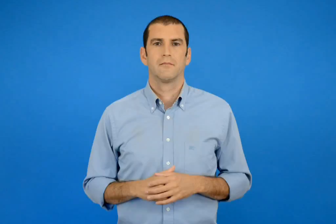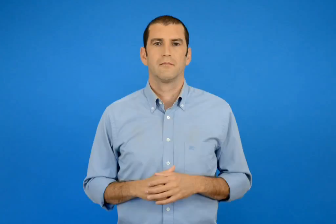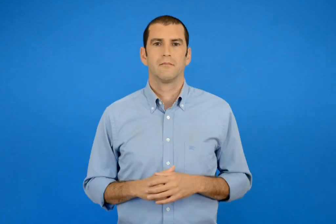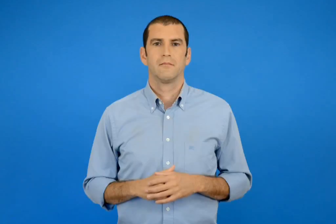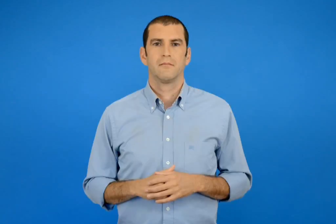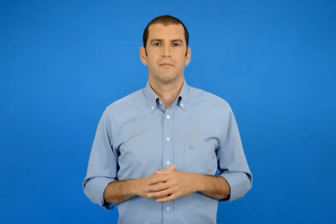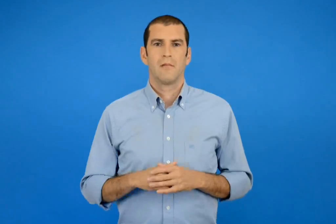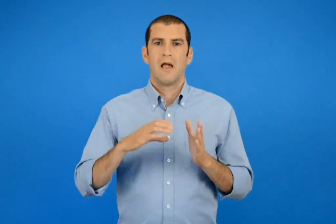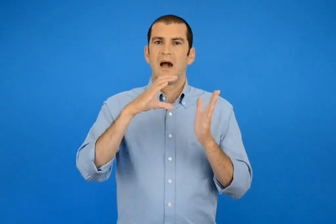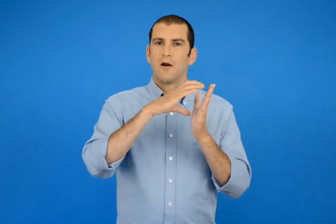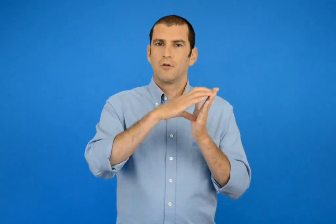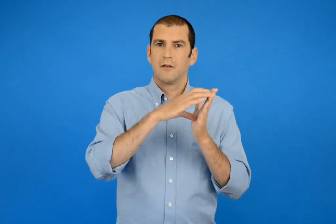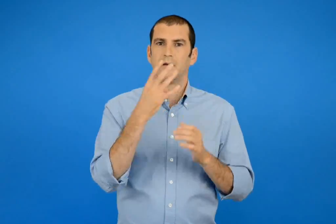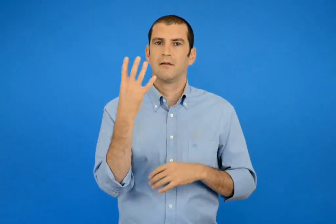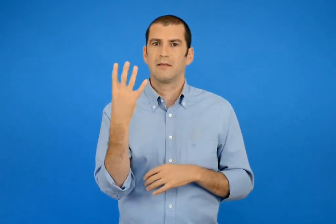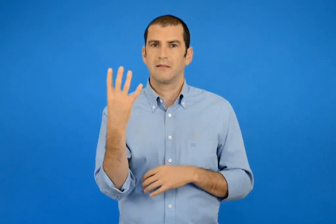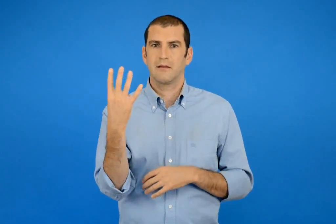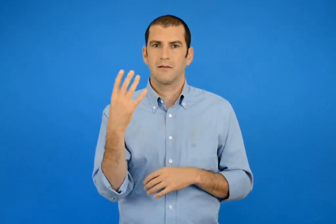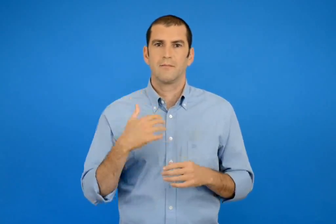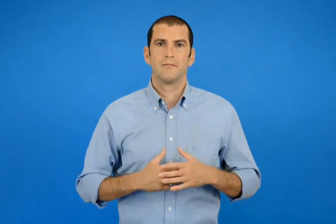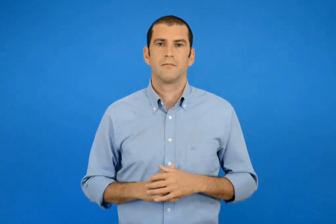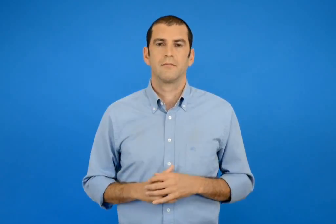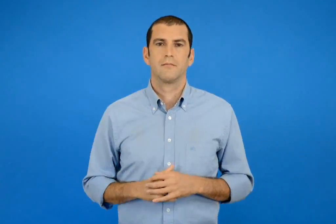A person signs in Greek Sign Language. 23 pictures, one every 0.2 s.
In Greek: ενότητα 4
